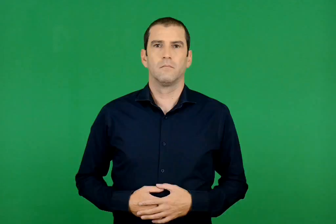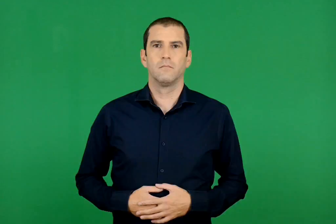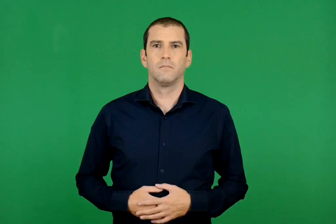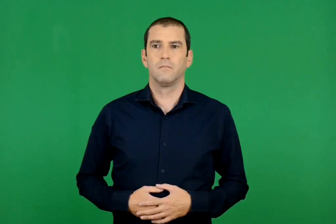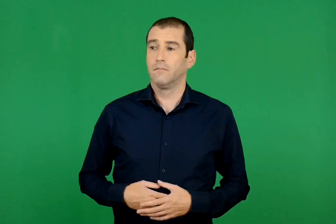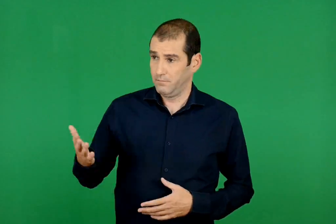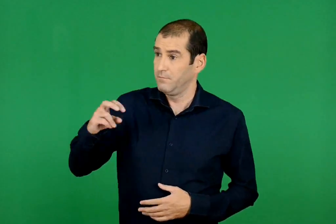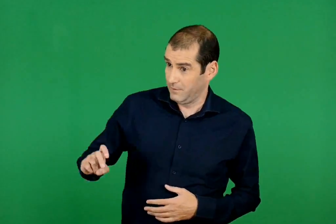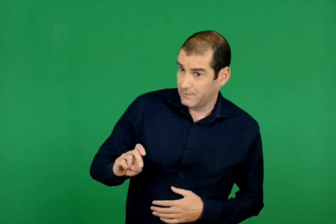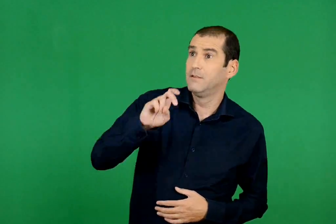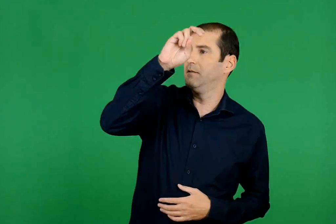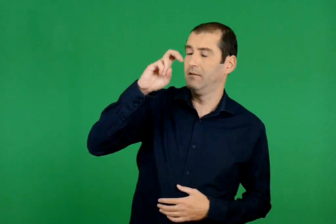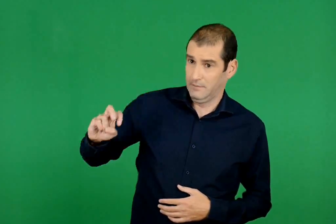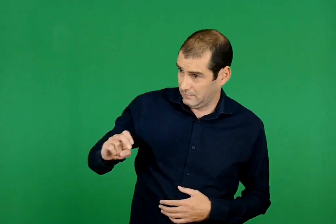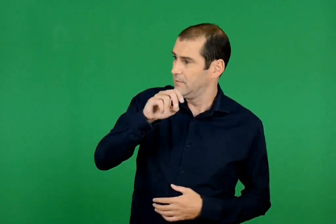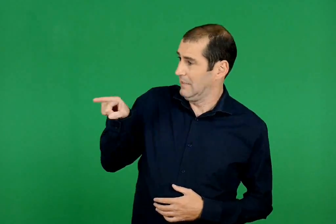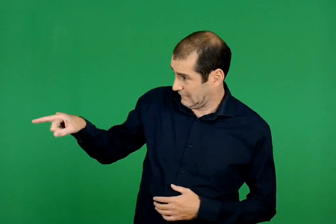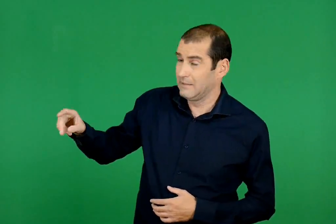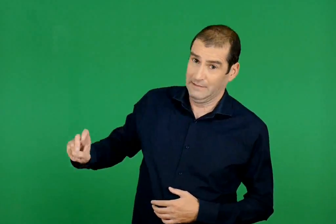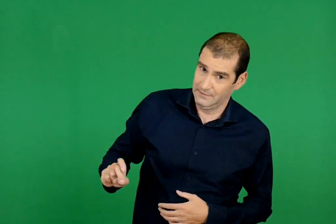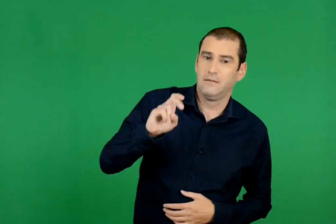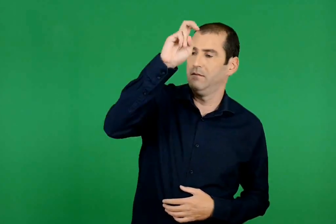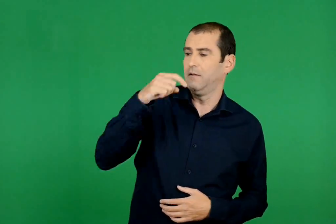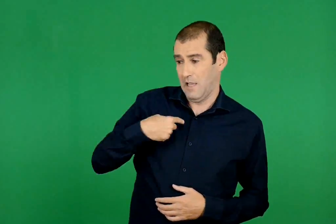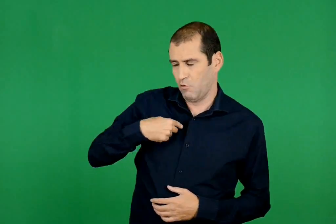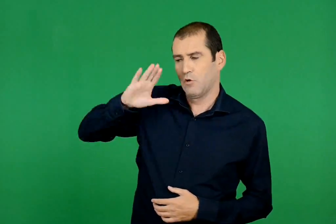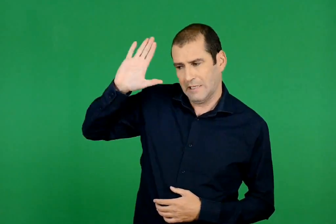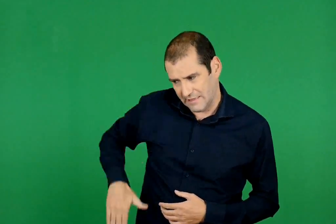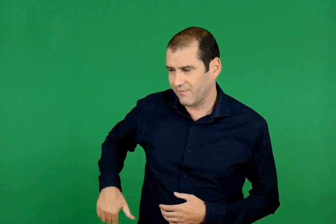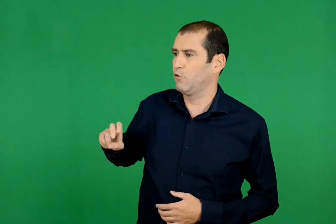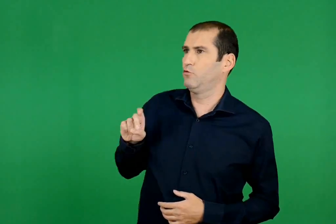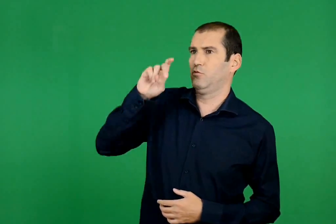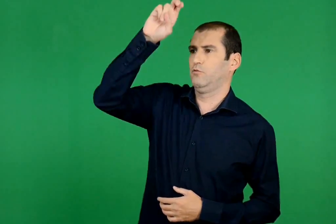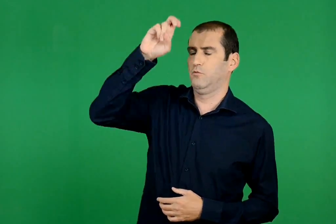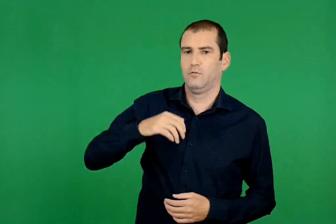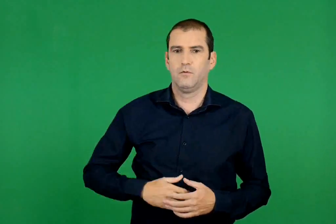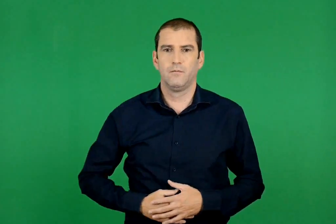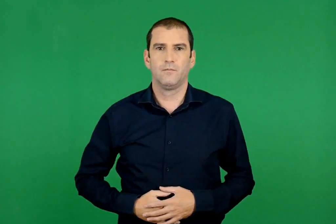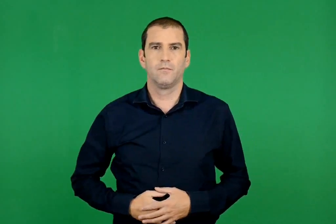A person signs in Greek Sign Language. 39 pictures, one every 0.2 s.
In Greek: πέρασε , πέρασε κι εσύ διομήδη , τελευταίος θα ανεβώ εγώ
